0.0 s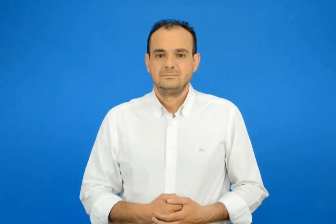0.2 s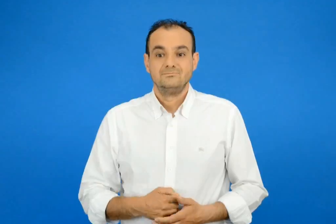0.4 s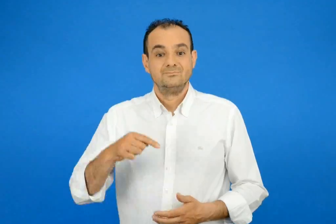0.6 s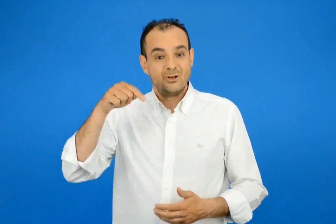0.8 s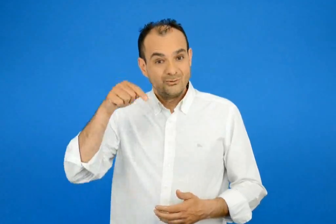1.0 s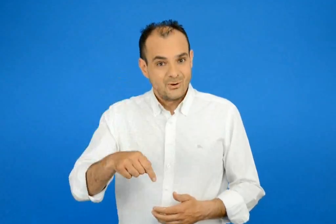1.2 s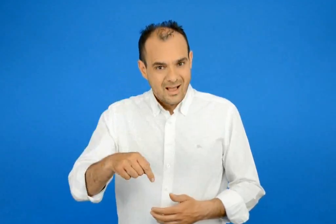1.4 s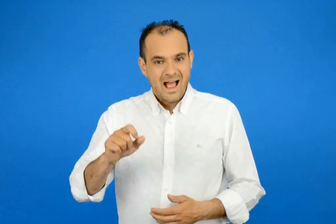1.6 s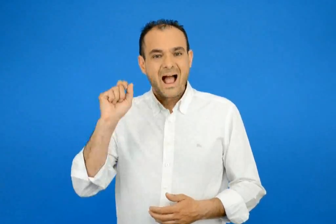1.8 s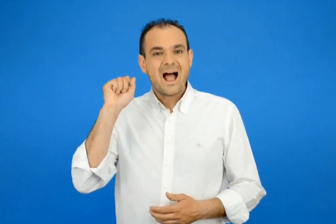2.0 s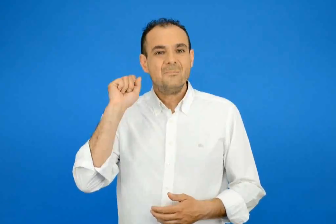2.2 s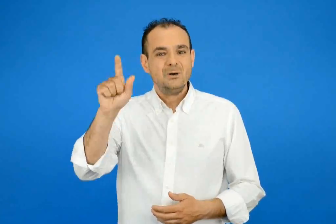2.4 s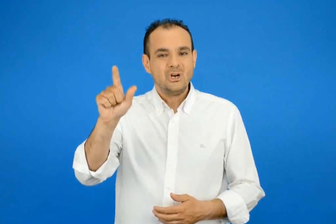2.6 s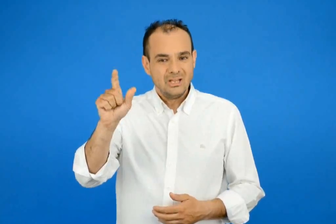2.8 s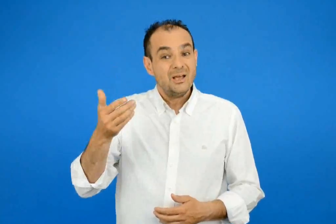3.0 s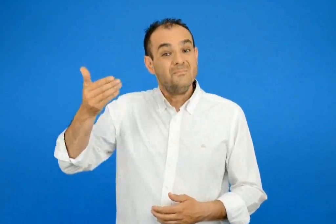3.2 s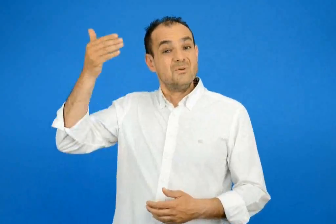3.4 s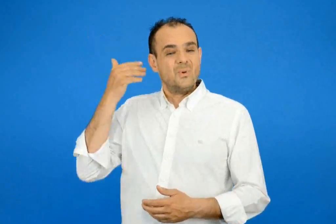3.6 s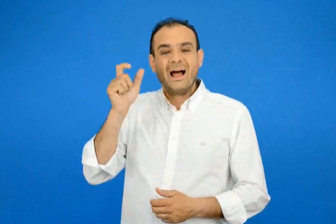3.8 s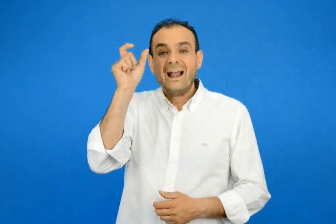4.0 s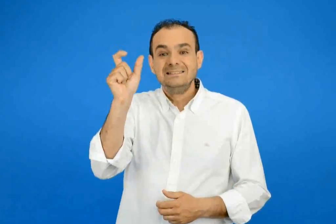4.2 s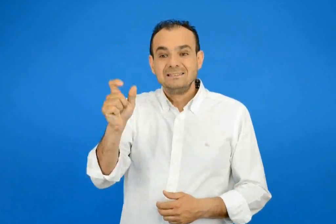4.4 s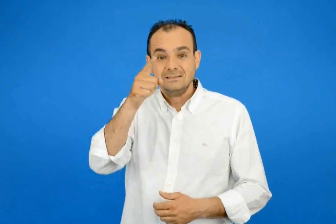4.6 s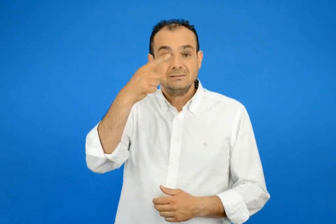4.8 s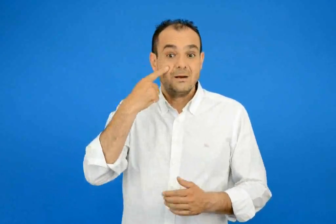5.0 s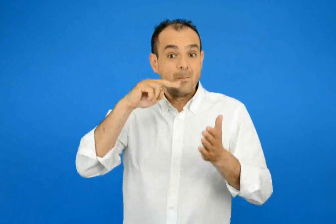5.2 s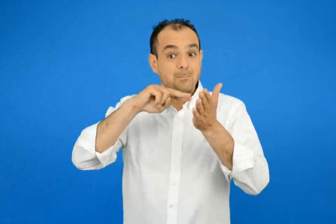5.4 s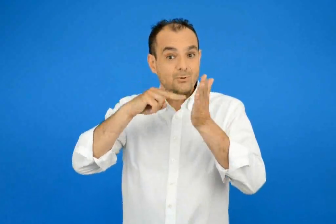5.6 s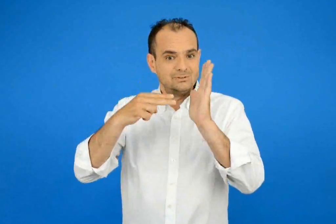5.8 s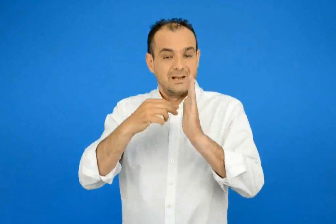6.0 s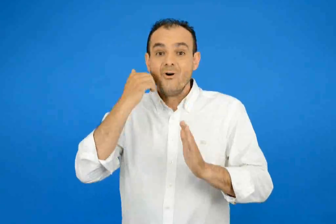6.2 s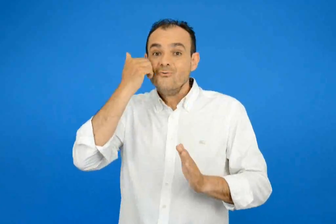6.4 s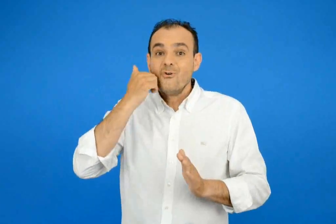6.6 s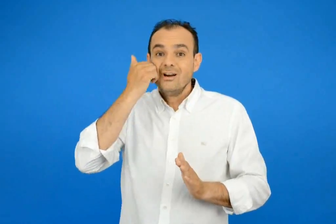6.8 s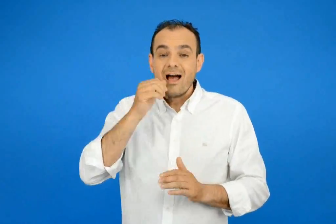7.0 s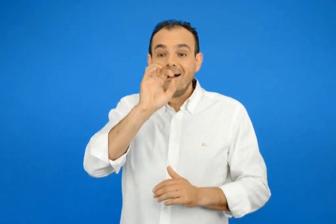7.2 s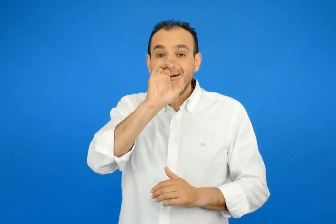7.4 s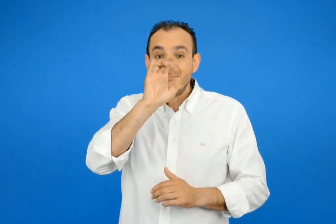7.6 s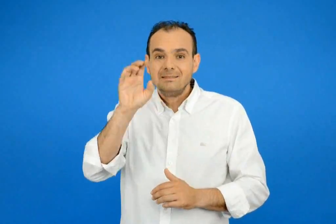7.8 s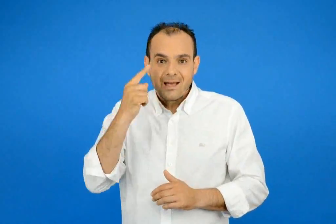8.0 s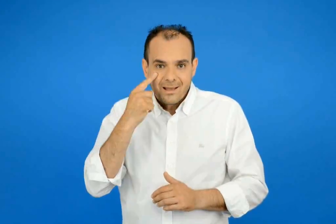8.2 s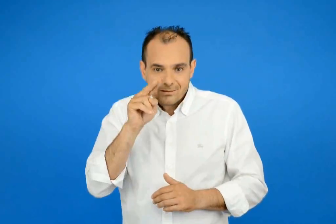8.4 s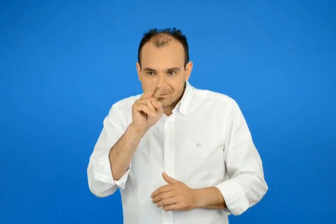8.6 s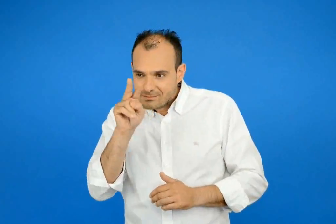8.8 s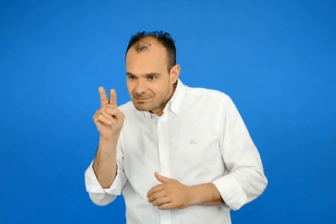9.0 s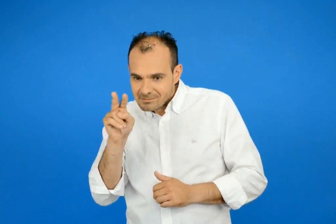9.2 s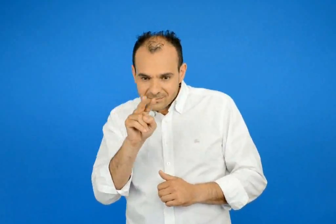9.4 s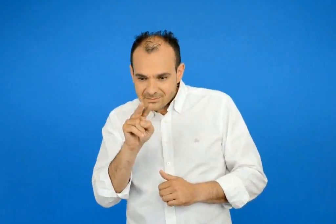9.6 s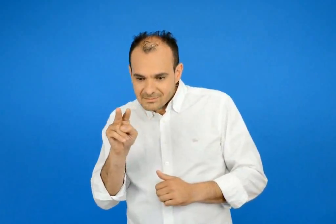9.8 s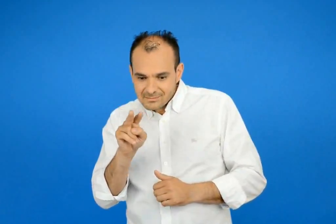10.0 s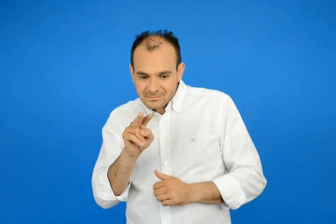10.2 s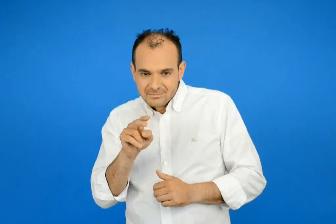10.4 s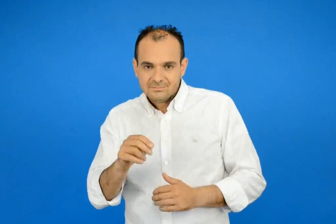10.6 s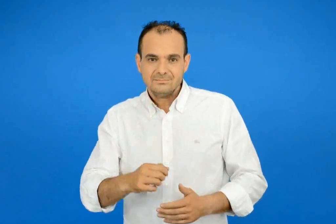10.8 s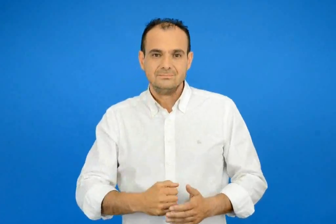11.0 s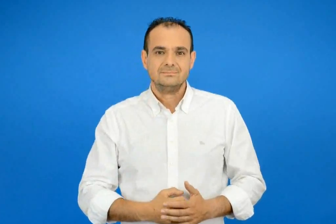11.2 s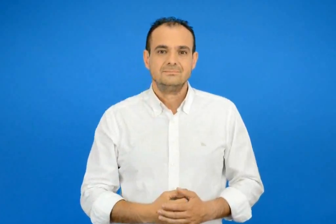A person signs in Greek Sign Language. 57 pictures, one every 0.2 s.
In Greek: πρόσεξε τώρα στην προηγουμένη επιστολή τις λέξεις με τα κόκκινα γράμματα
